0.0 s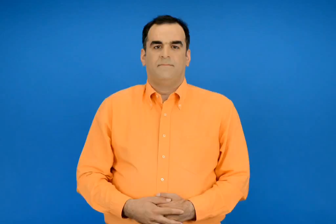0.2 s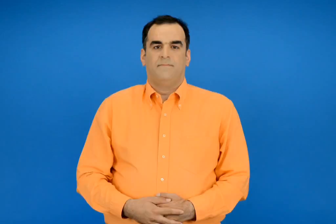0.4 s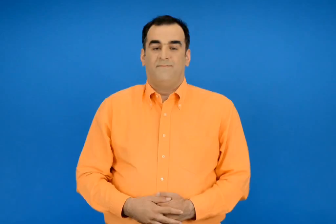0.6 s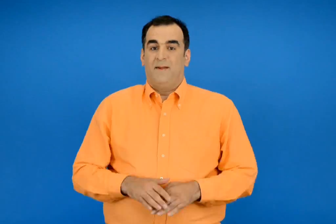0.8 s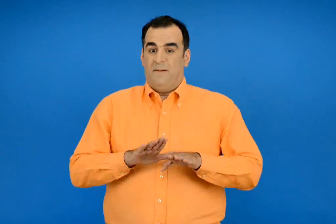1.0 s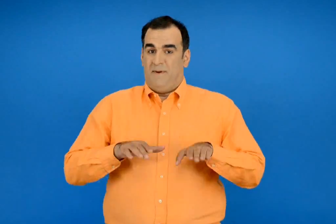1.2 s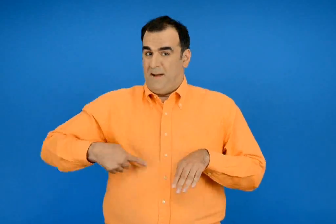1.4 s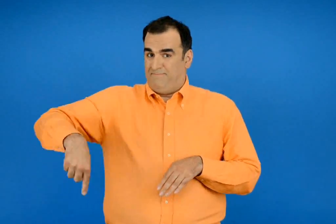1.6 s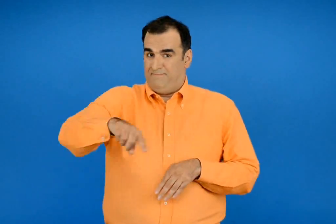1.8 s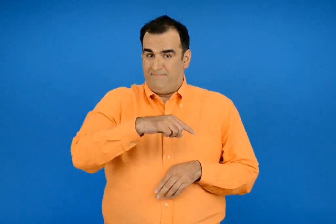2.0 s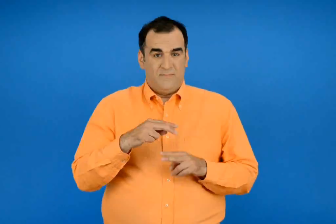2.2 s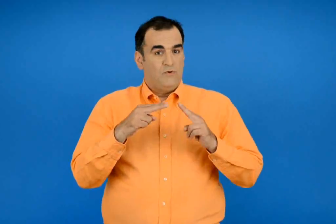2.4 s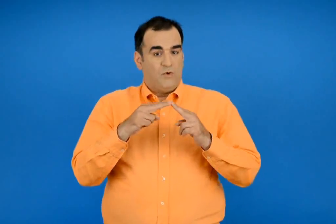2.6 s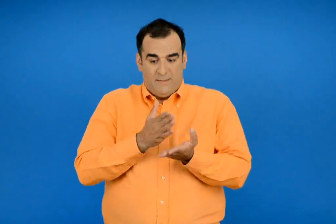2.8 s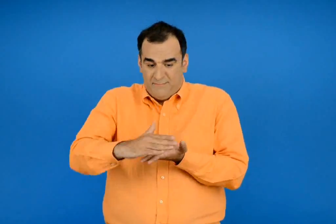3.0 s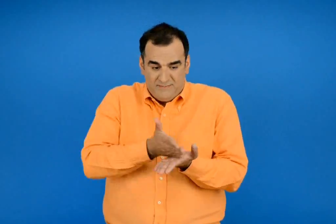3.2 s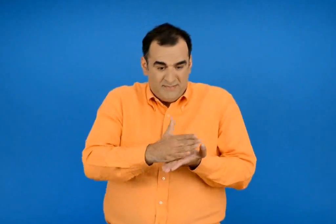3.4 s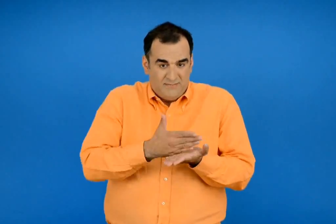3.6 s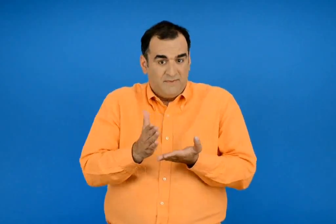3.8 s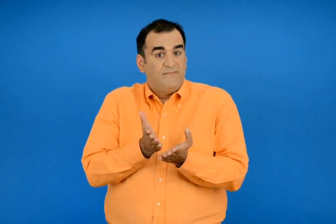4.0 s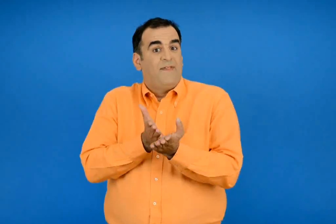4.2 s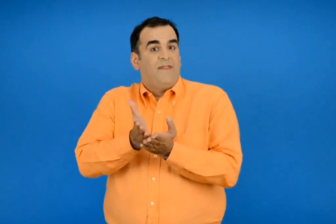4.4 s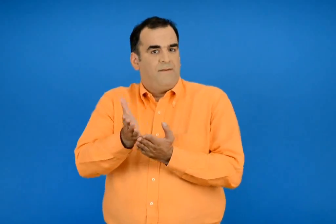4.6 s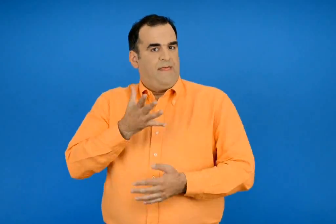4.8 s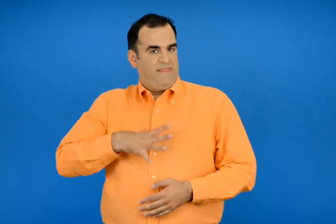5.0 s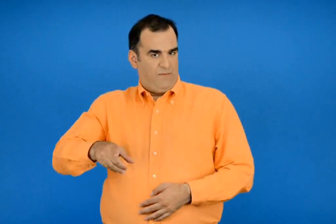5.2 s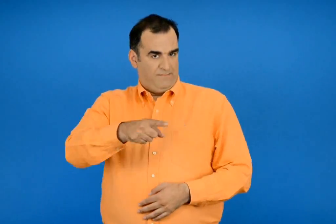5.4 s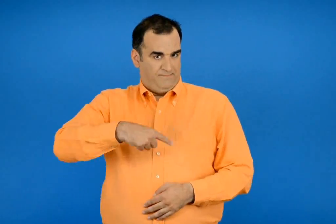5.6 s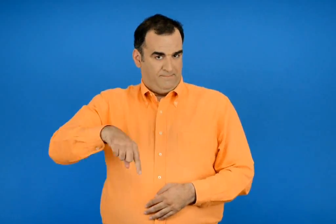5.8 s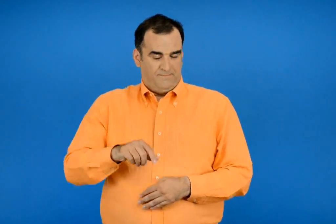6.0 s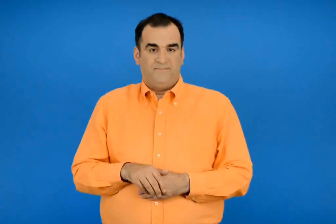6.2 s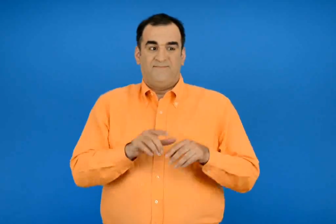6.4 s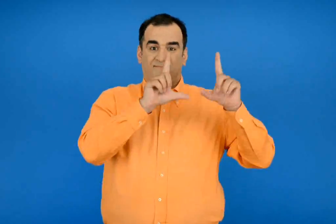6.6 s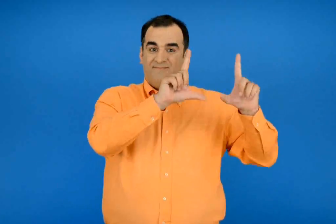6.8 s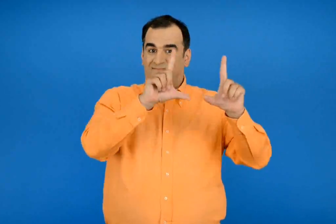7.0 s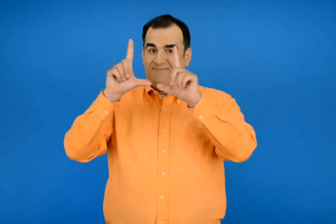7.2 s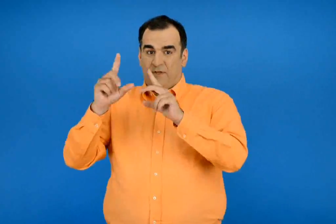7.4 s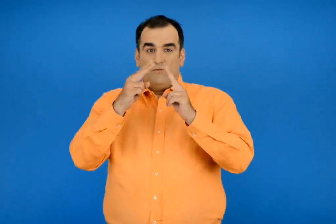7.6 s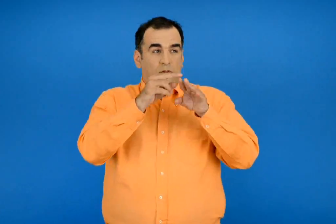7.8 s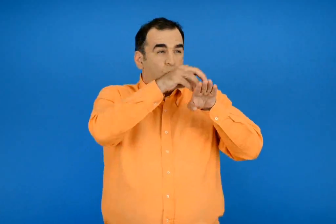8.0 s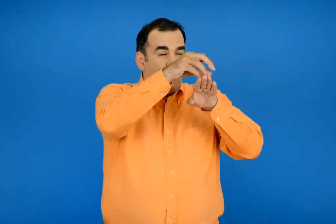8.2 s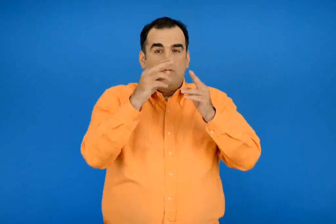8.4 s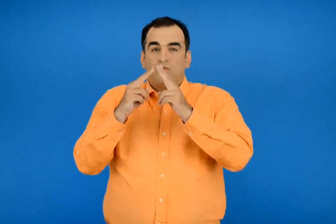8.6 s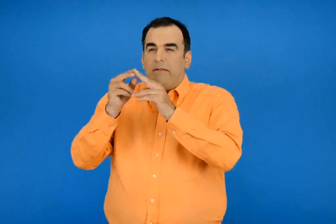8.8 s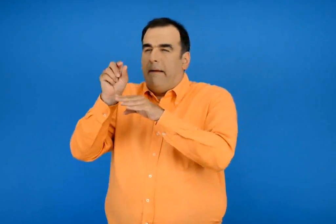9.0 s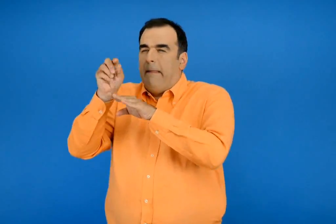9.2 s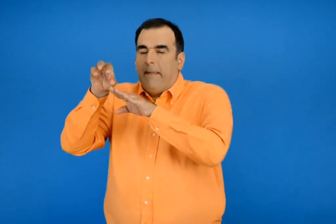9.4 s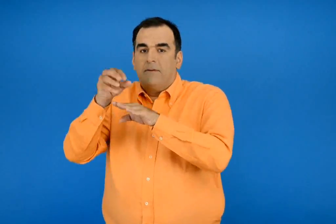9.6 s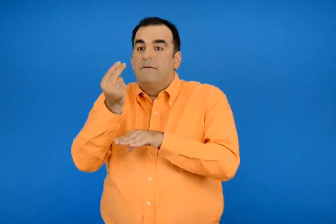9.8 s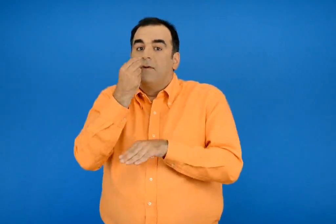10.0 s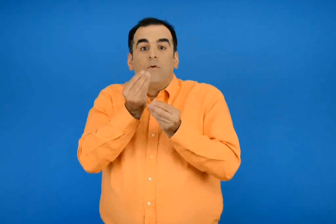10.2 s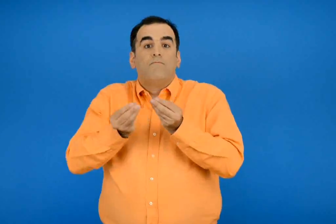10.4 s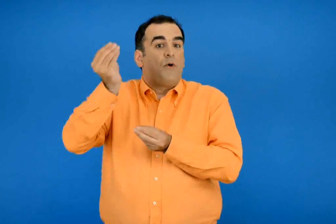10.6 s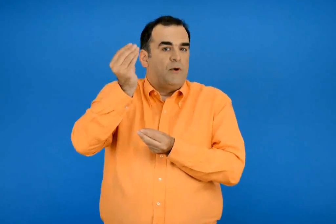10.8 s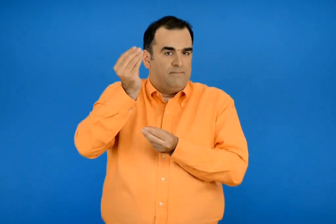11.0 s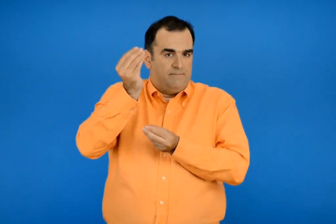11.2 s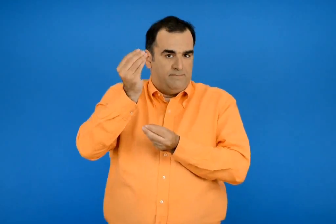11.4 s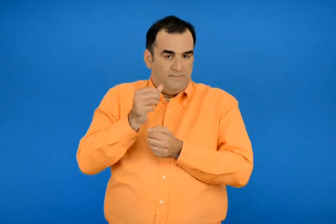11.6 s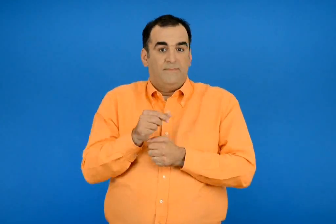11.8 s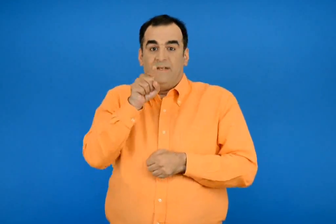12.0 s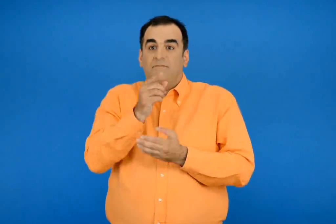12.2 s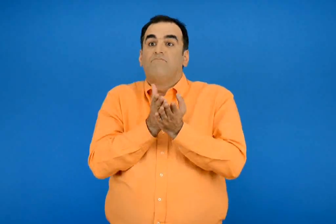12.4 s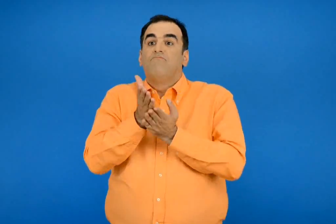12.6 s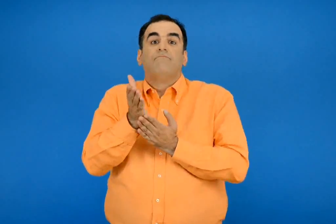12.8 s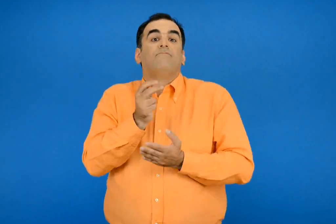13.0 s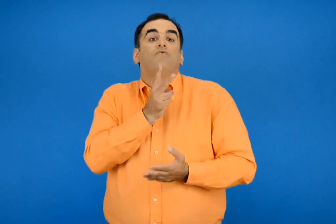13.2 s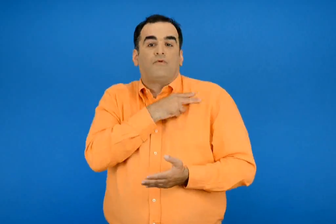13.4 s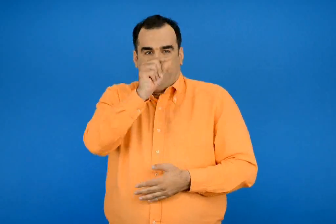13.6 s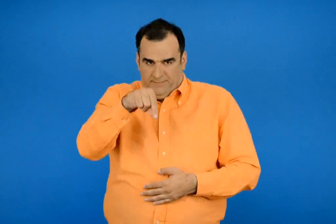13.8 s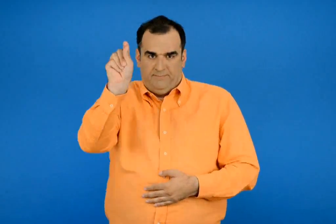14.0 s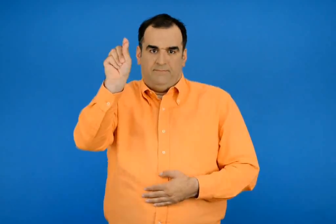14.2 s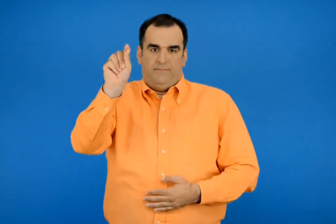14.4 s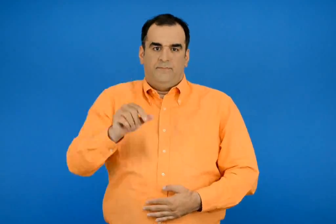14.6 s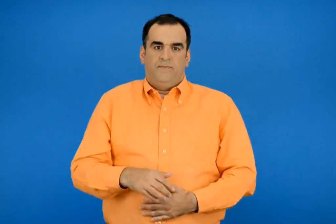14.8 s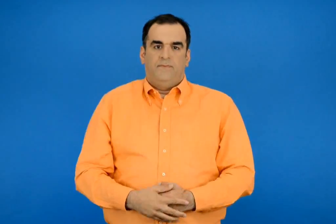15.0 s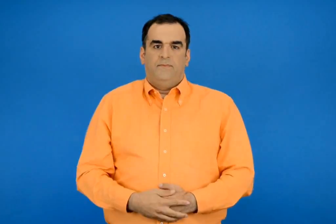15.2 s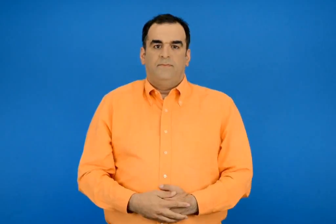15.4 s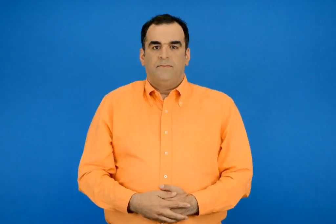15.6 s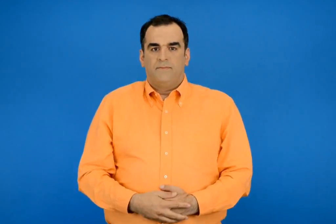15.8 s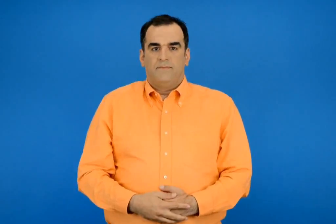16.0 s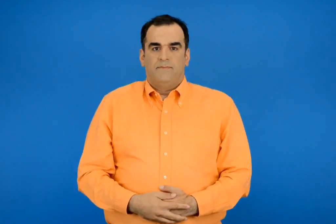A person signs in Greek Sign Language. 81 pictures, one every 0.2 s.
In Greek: τα παιδιά θέλουν να μοιραστούν τις σοκολάτες δίκαια σε ποιά περίπτωση θα φάνε πιο πολλά κομμάτια ; βάζω √ σ´ αυτό που πιστεύω ότι είναι σωστό
